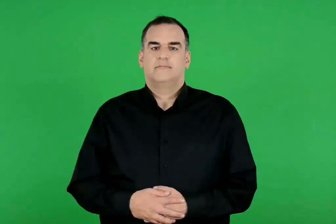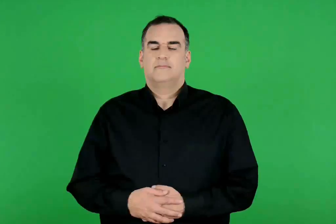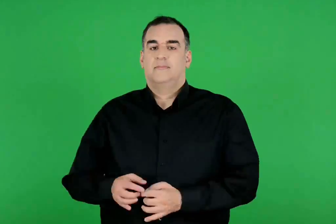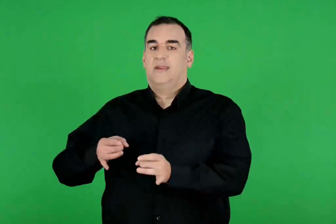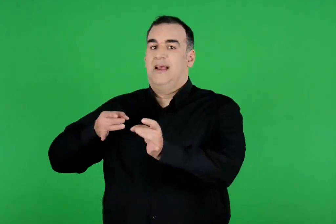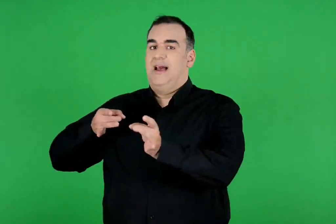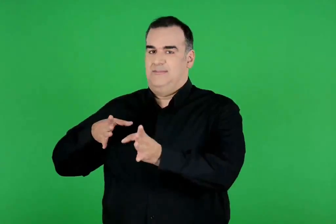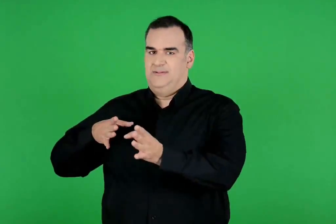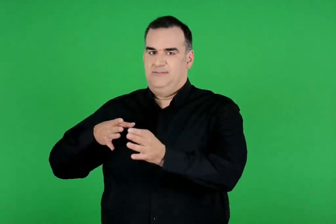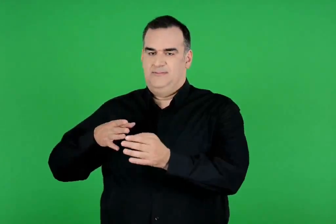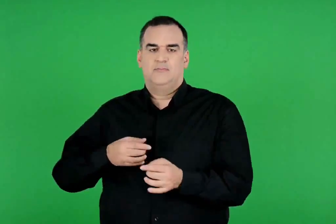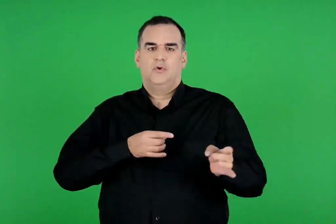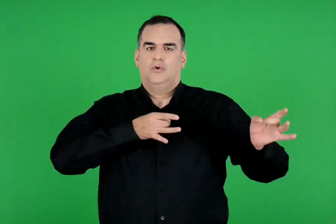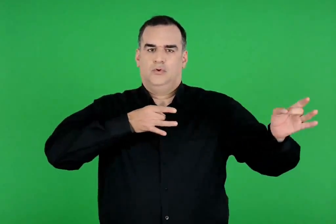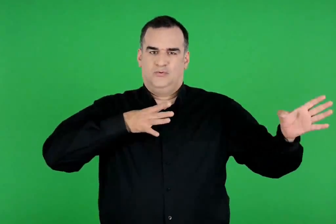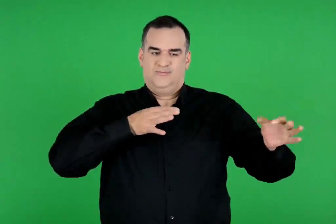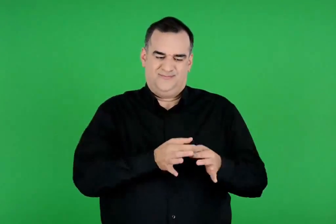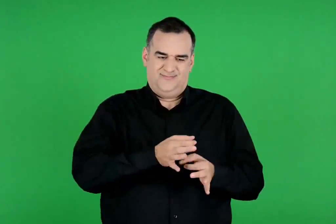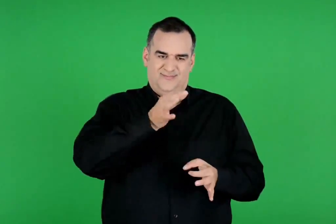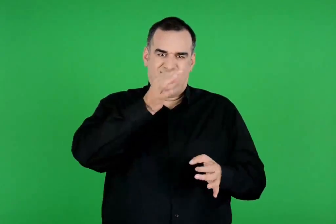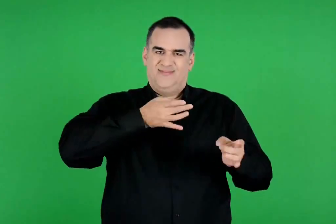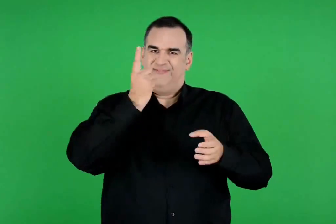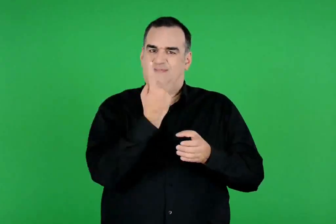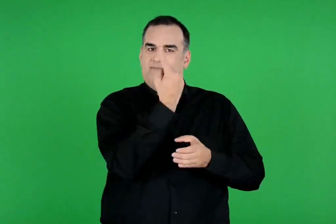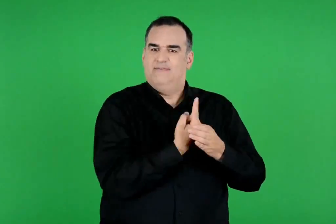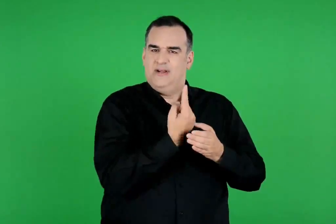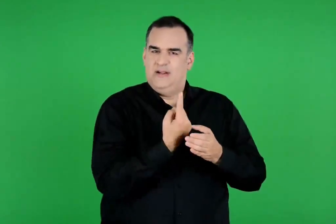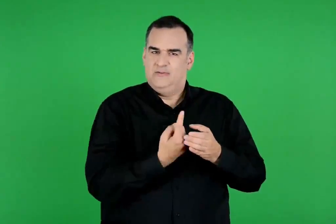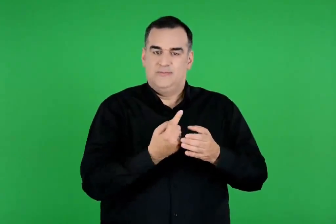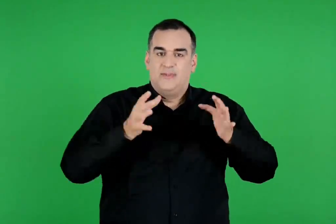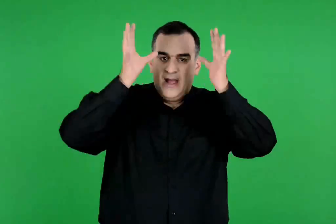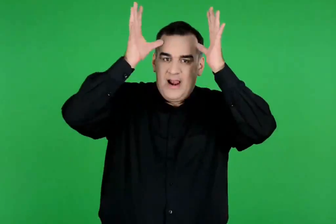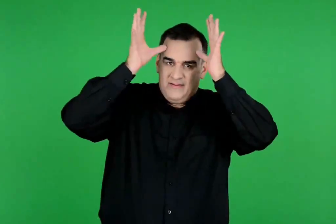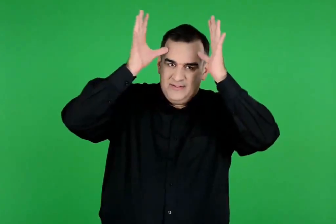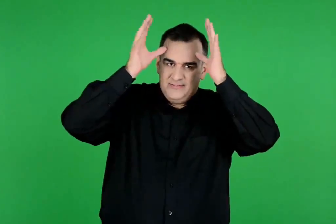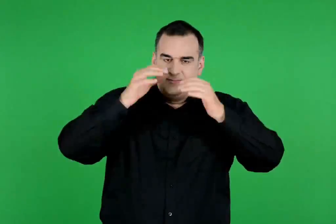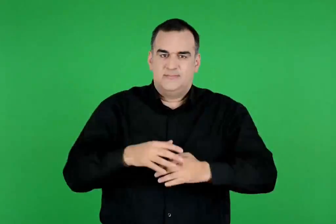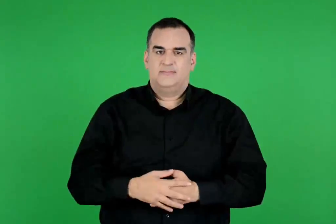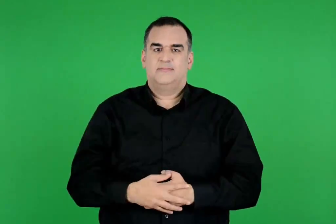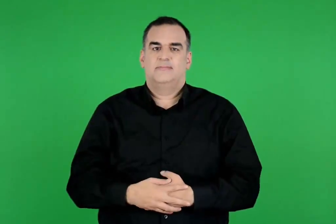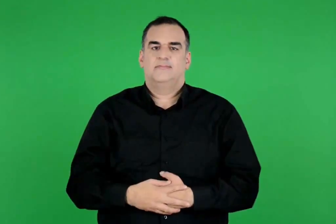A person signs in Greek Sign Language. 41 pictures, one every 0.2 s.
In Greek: άρτεμη τόξο , θήκη με βέλη , ελάφι
